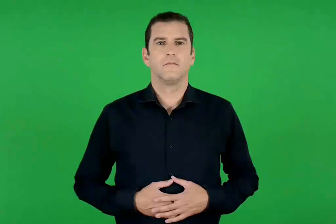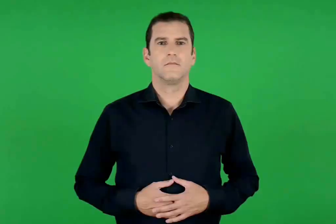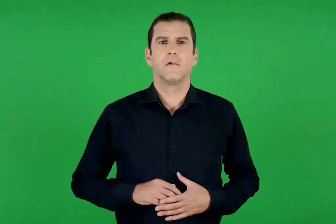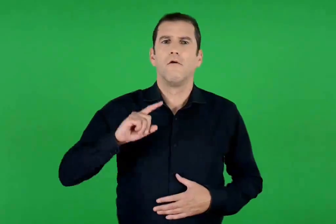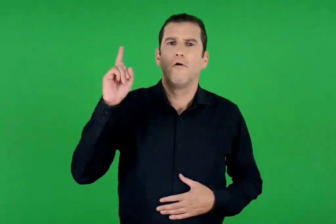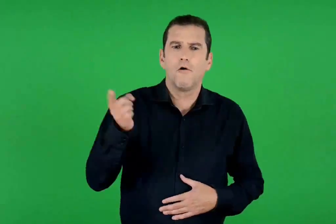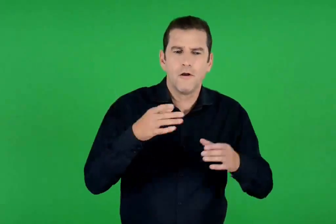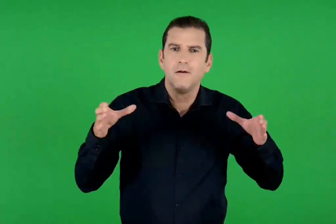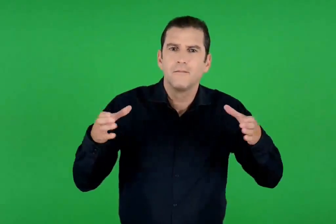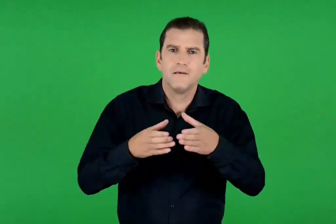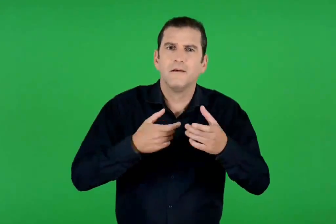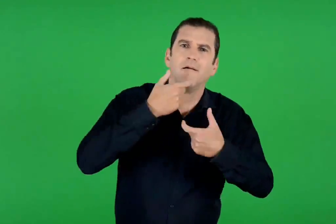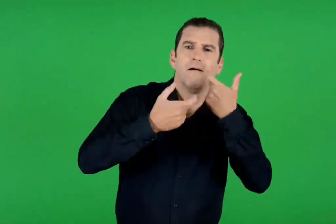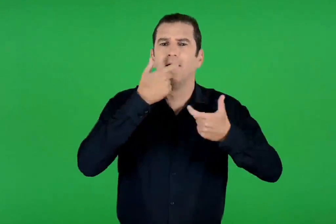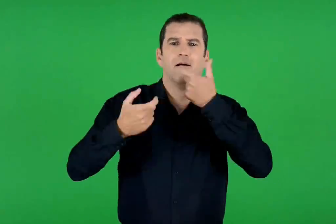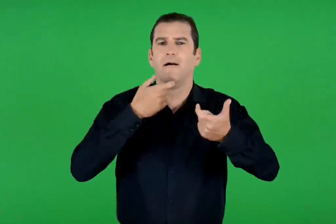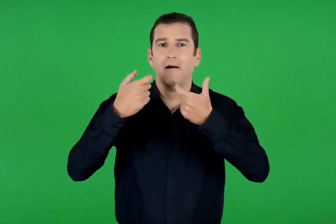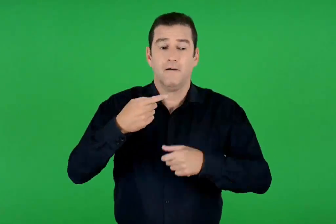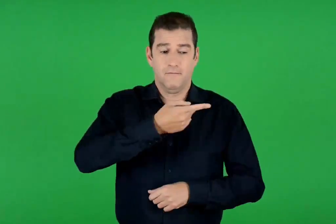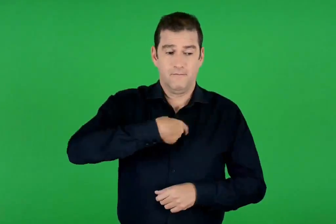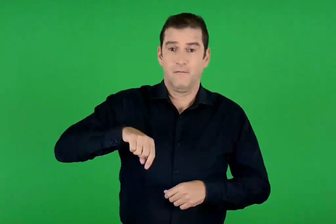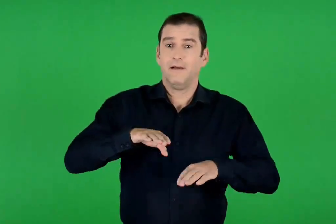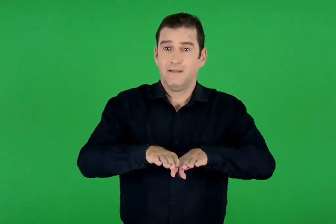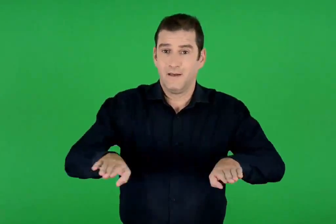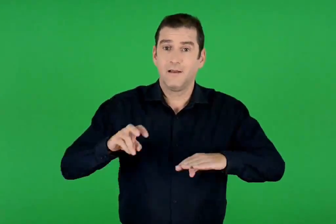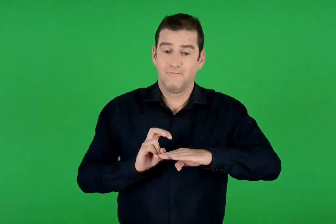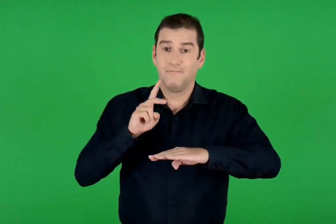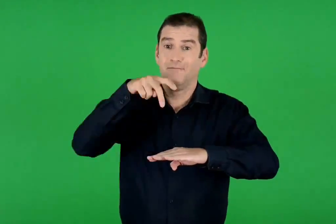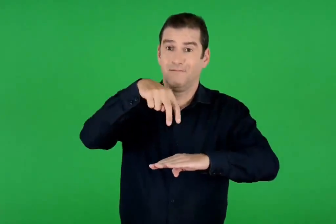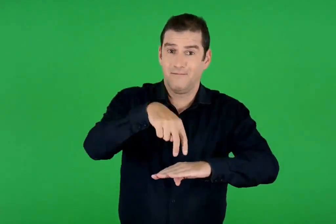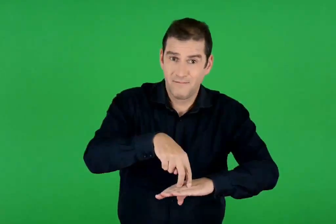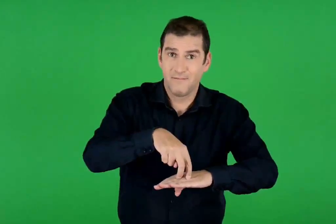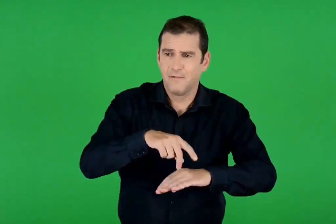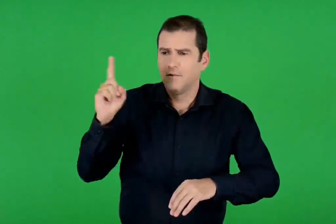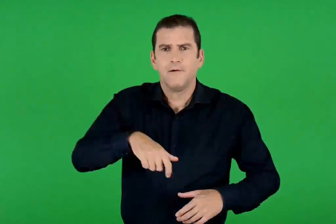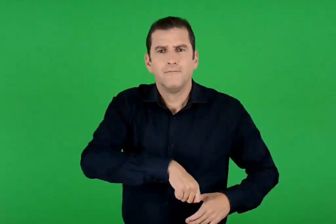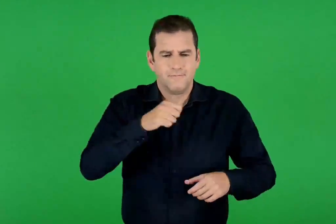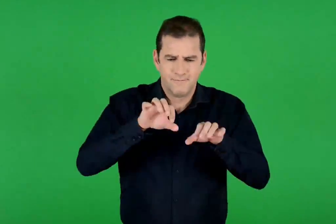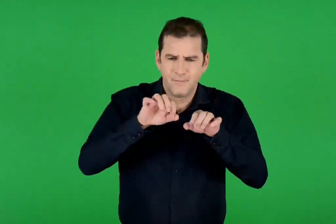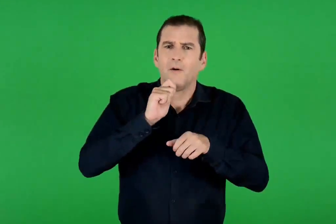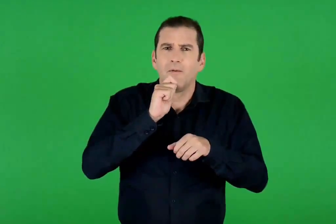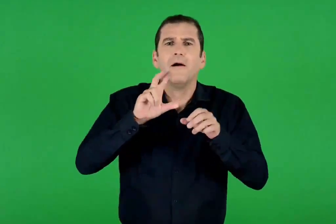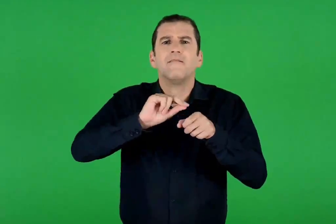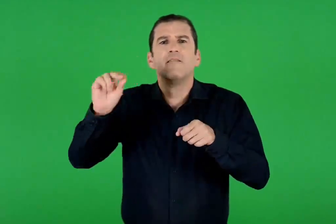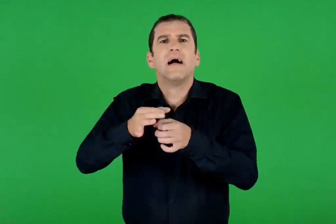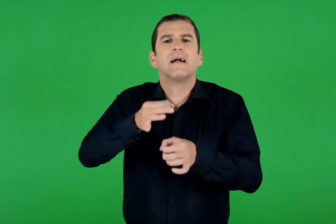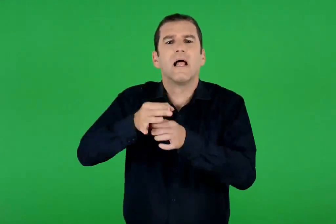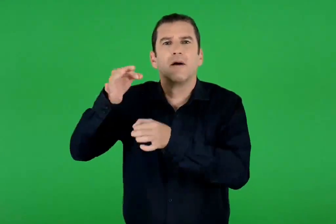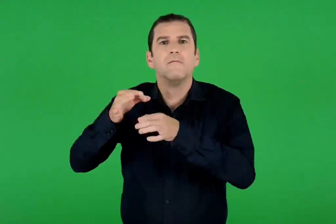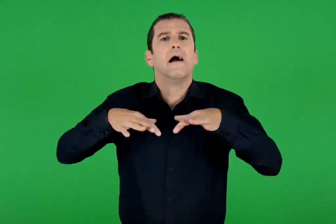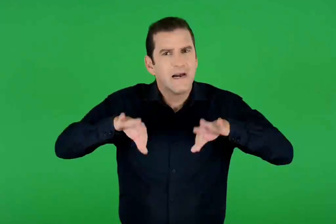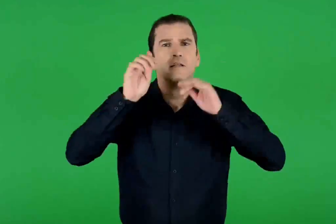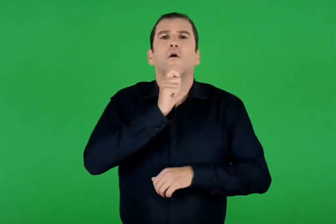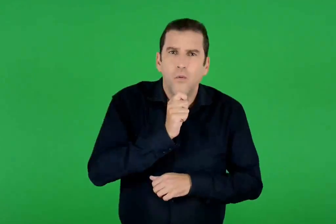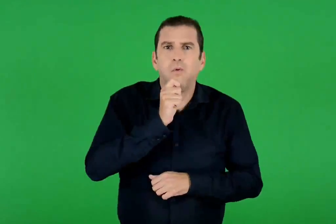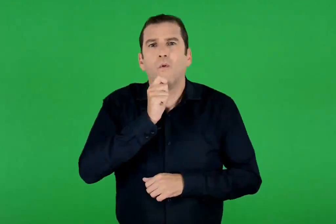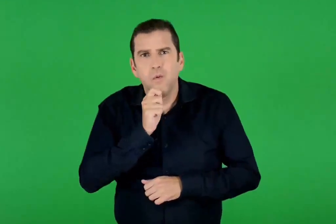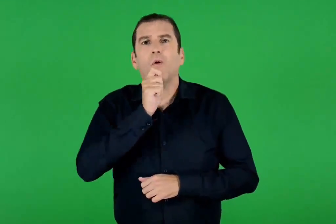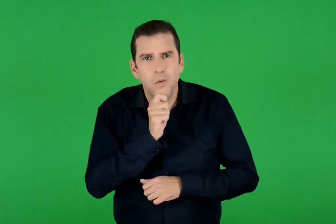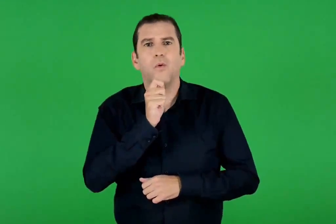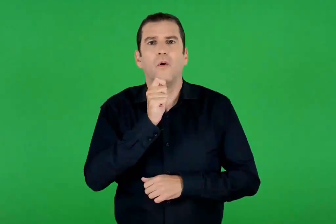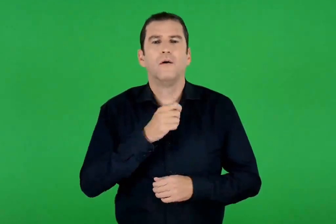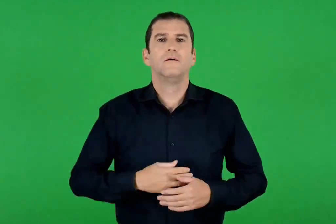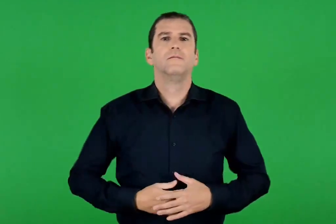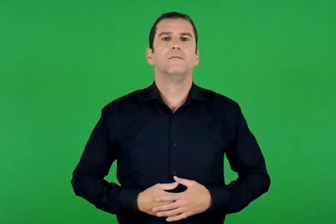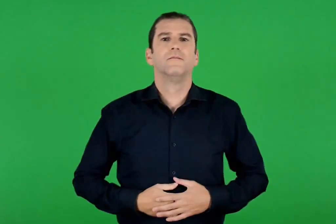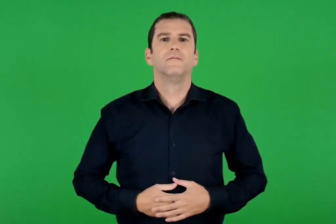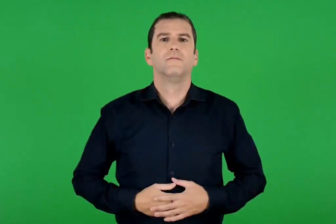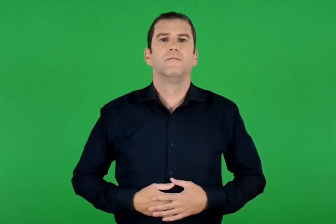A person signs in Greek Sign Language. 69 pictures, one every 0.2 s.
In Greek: ξεφώνιζαν όλοι μαζί και , μόλις πατήσαμε το πόδι μας στη στεριά , βγάλανε κάτι σφυρίχτρες από καλάμι κι αρχίσανε να σφυρίζουν
